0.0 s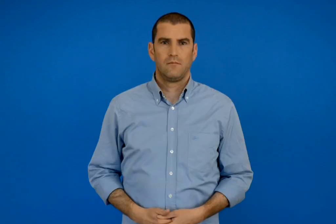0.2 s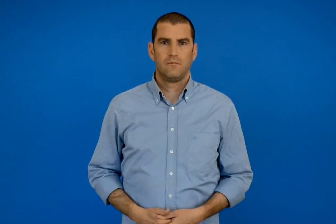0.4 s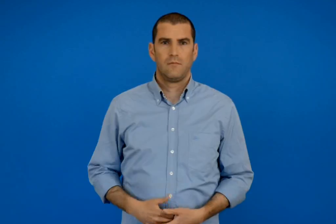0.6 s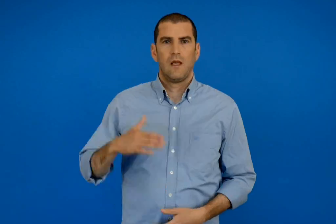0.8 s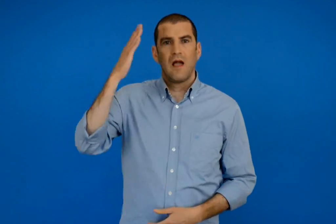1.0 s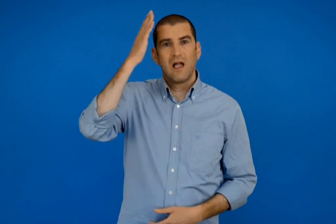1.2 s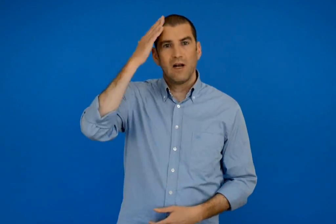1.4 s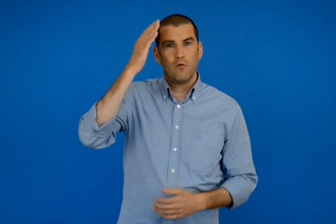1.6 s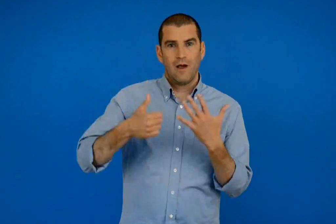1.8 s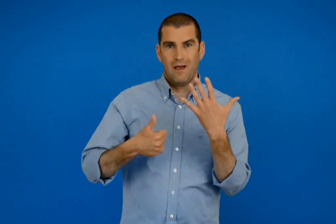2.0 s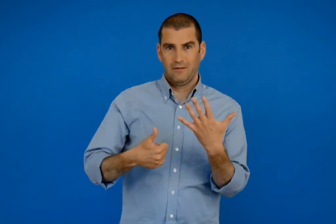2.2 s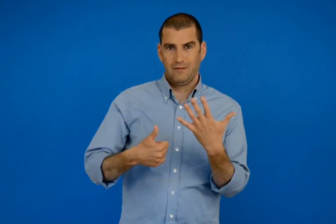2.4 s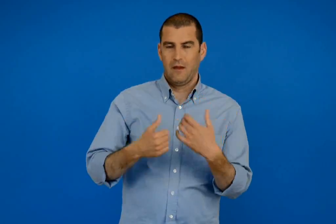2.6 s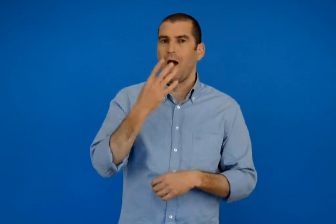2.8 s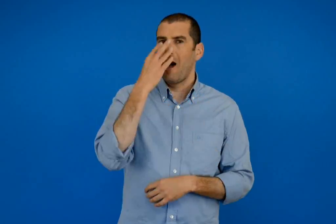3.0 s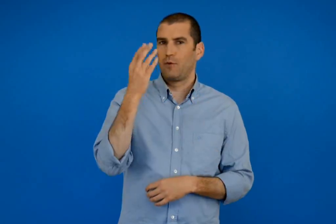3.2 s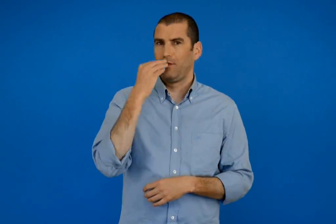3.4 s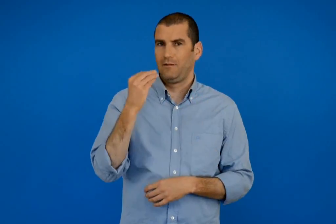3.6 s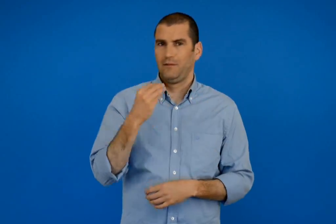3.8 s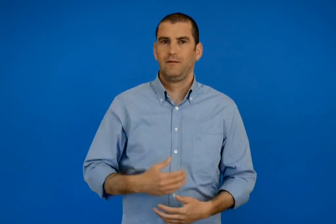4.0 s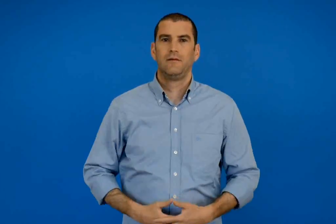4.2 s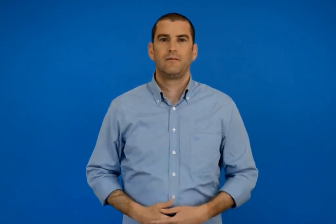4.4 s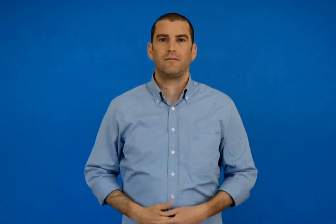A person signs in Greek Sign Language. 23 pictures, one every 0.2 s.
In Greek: κεφάλαιο 6 απόκριες
